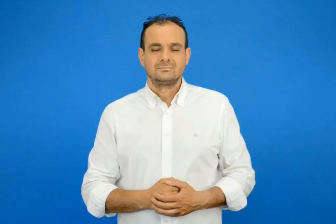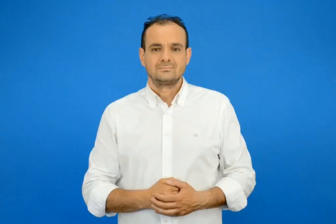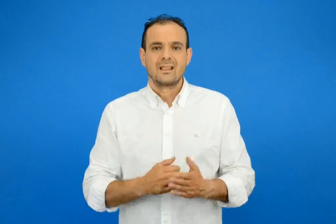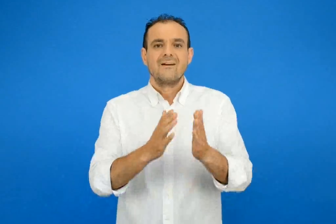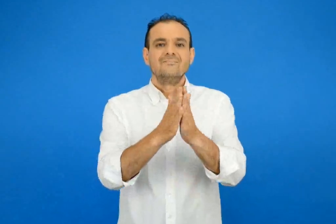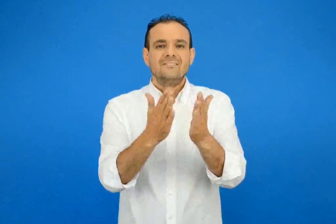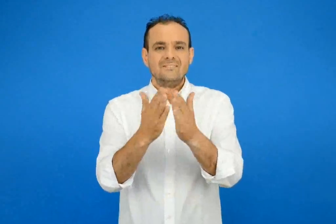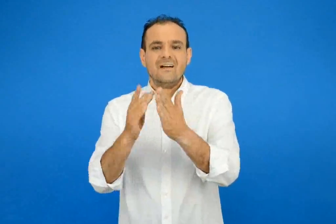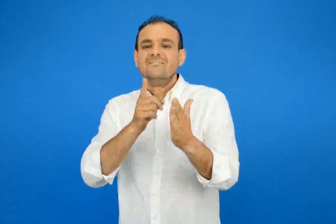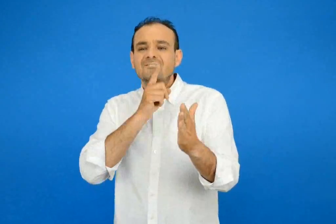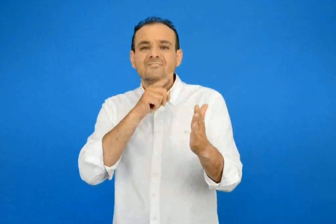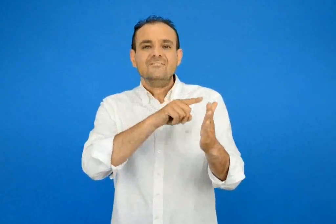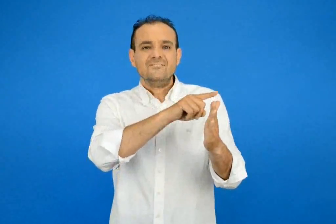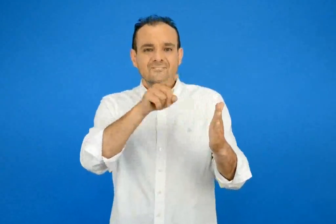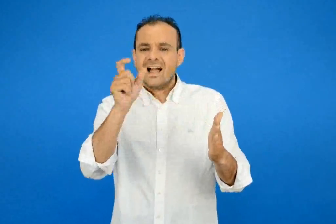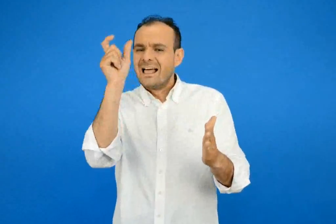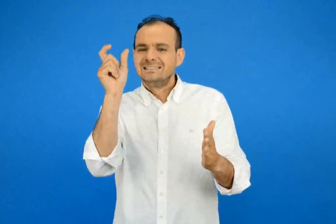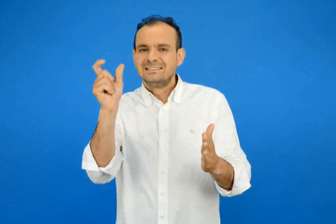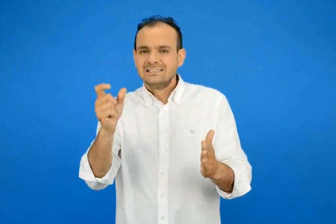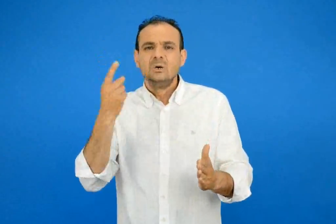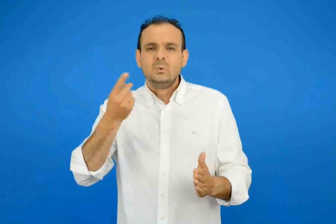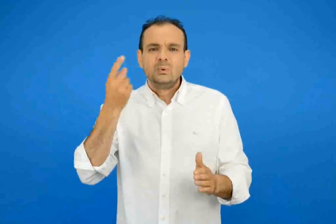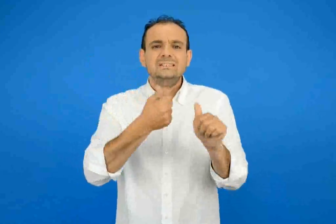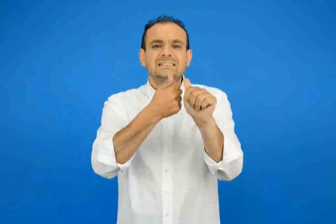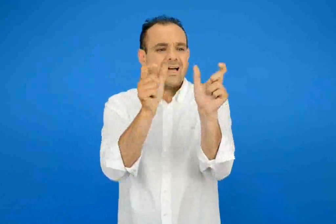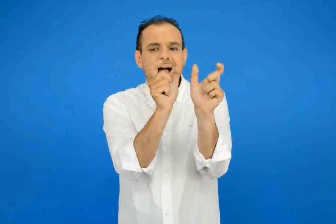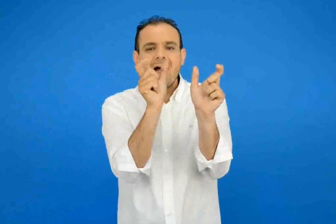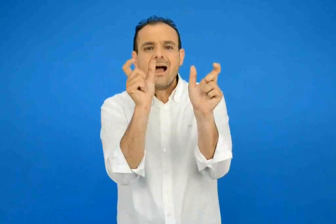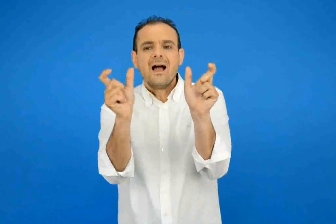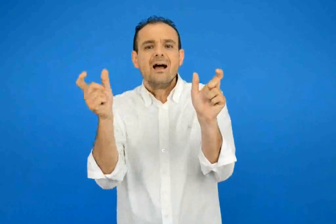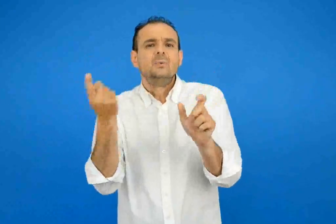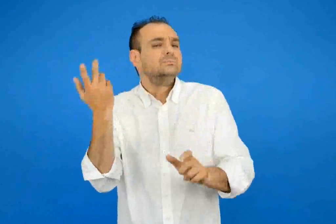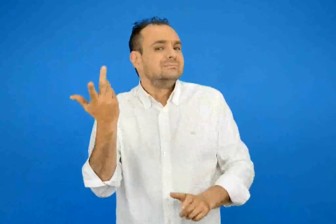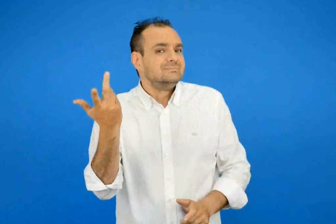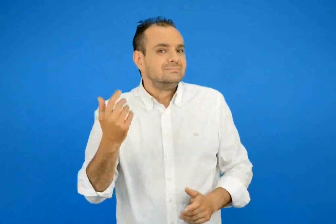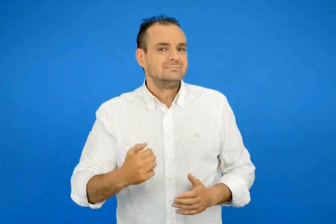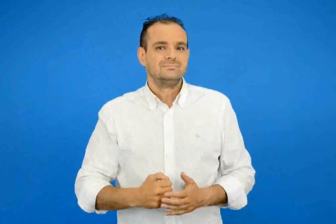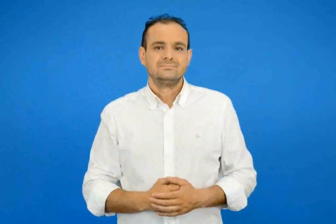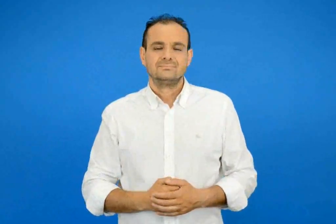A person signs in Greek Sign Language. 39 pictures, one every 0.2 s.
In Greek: σε τι σειρά μπαίνουν συνήθως οι λέξεις σε τέτοια βιβλία ;
